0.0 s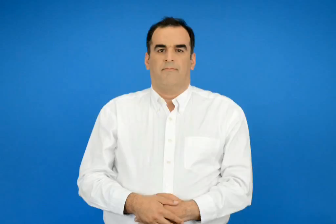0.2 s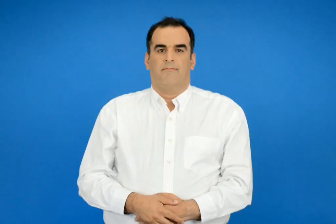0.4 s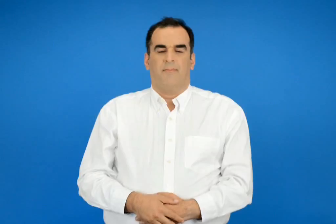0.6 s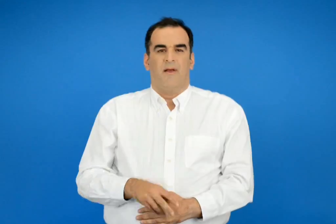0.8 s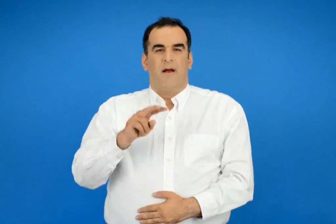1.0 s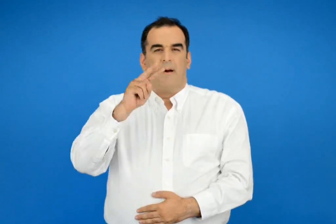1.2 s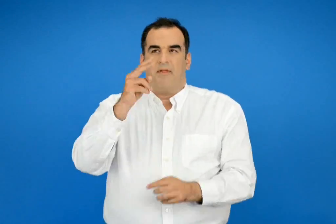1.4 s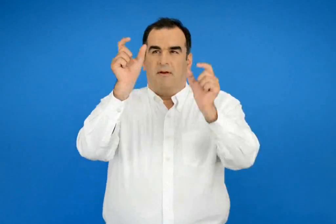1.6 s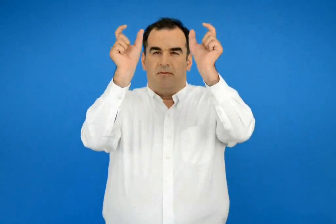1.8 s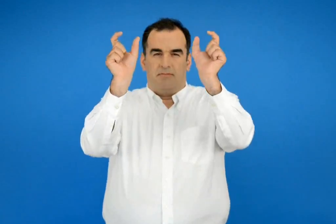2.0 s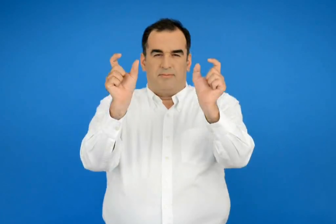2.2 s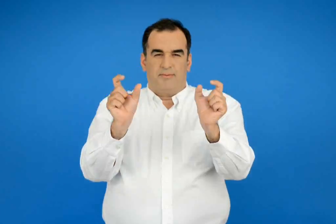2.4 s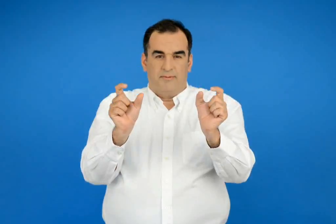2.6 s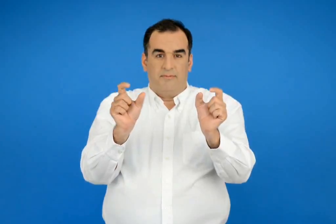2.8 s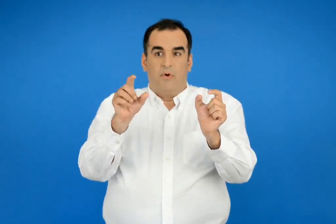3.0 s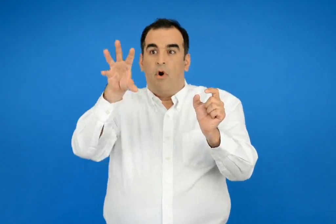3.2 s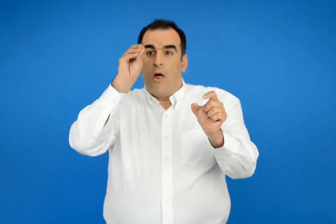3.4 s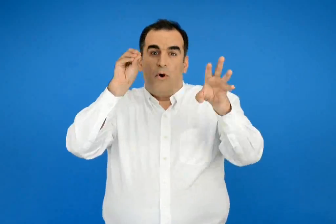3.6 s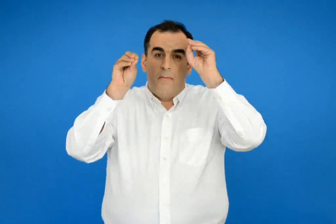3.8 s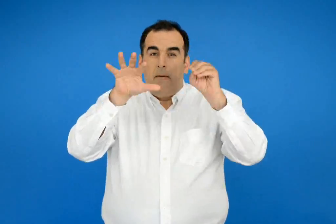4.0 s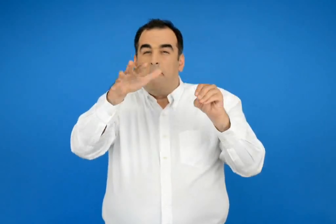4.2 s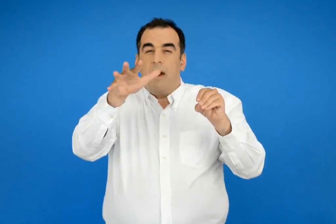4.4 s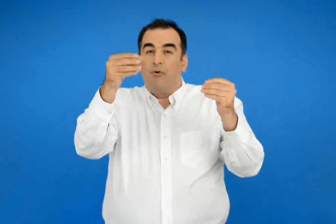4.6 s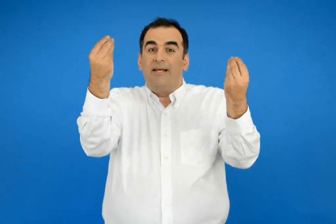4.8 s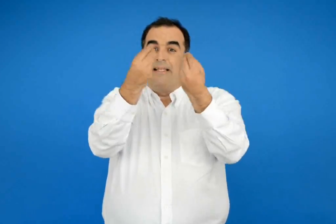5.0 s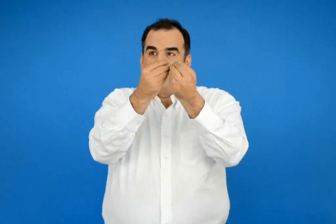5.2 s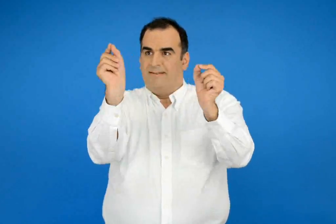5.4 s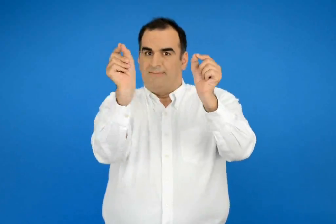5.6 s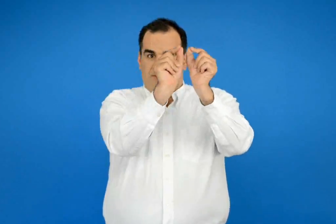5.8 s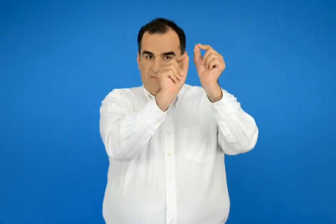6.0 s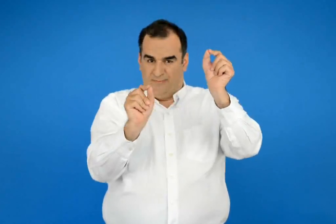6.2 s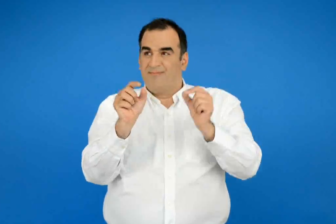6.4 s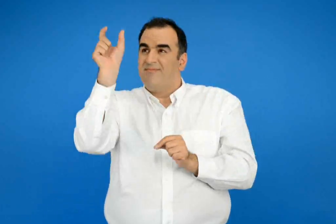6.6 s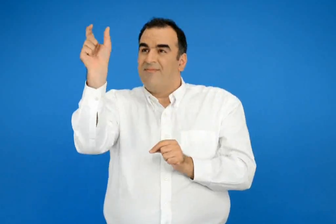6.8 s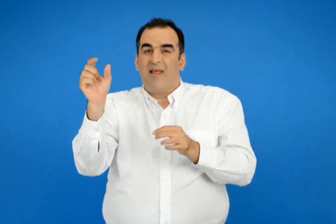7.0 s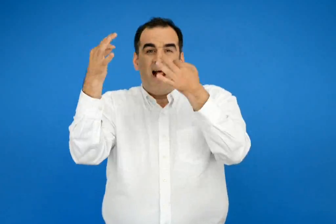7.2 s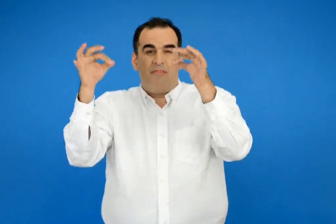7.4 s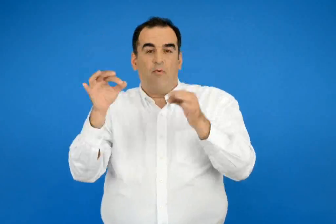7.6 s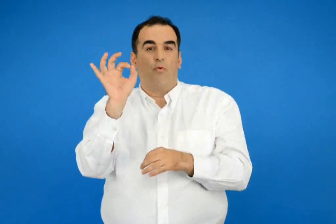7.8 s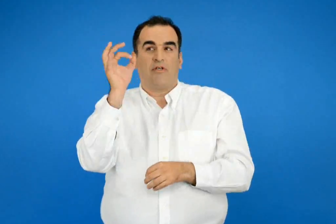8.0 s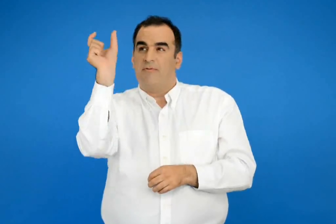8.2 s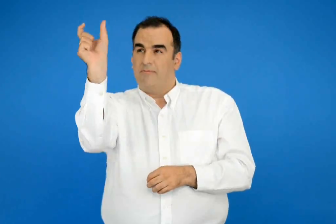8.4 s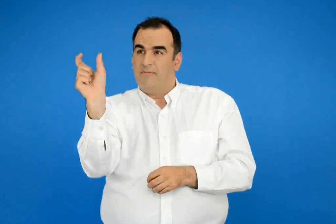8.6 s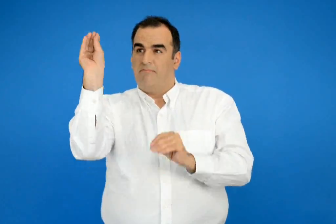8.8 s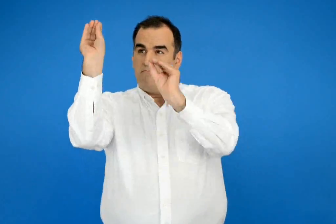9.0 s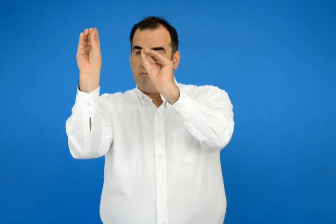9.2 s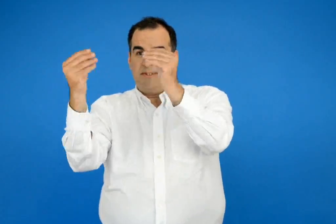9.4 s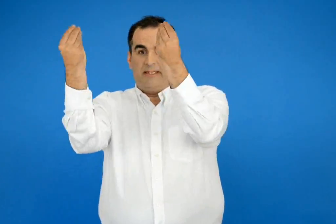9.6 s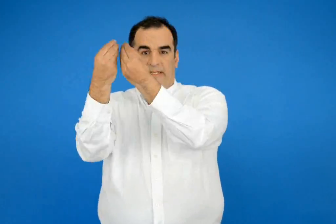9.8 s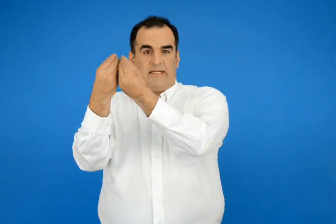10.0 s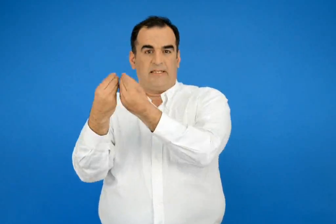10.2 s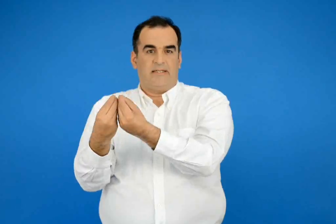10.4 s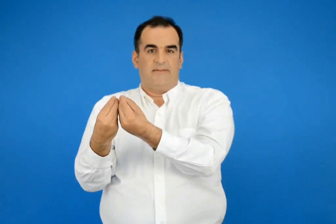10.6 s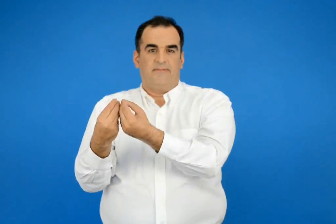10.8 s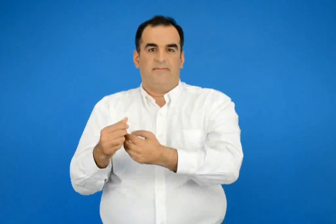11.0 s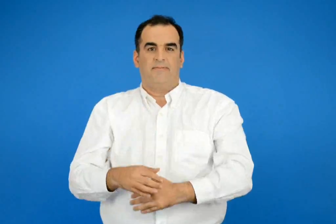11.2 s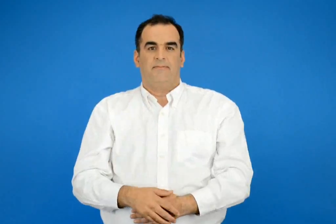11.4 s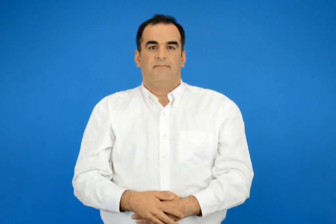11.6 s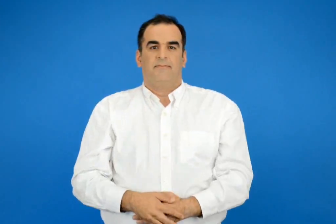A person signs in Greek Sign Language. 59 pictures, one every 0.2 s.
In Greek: μπορείς να ενώσεις τα επίθετα που έχουν περίπου την ιδιά σημασία ; έπειτα γράψε δίπλα σε κάθε επίθετο ένα ουσιαστικό που να ταιριάζει
